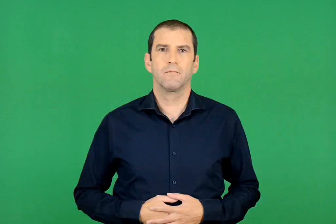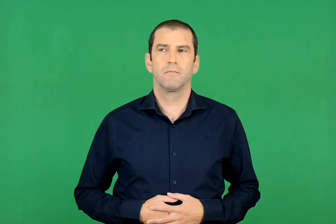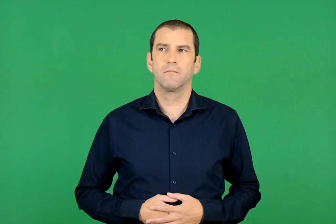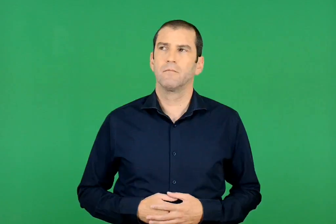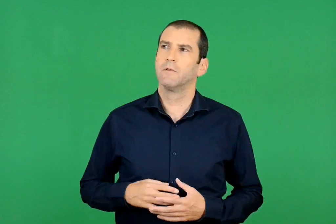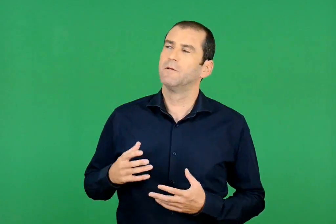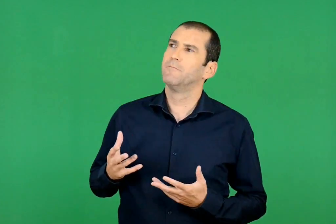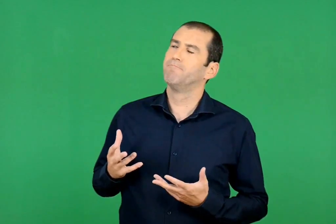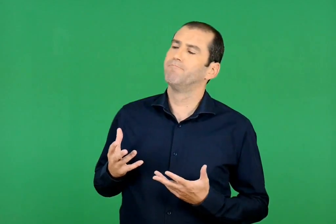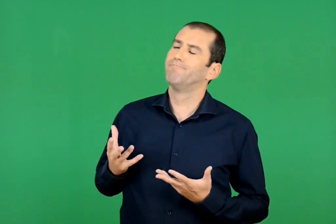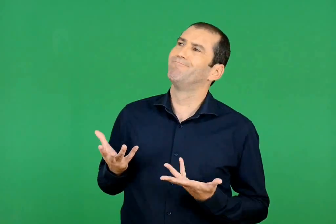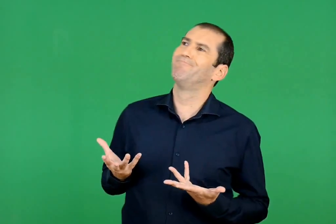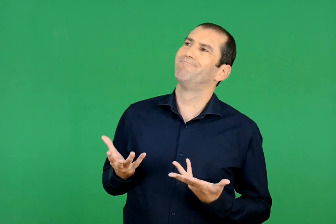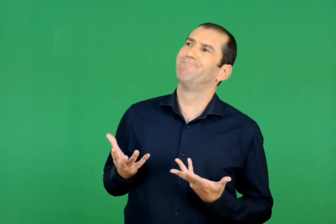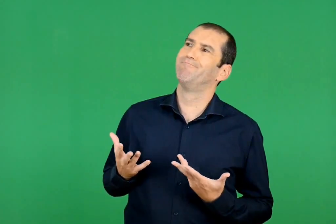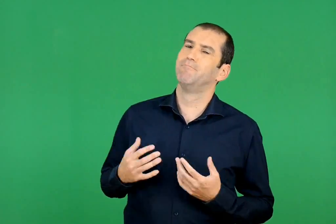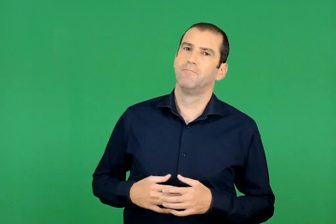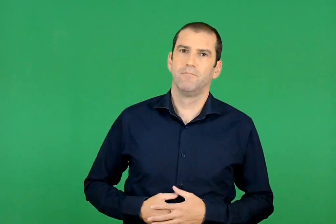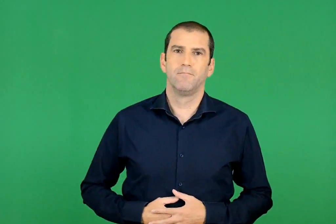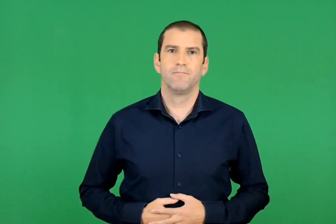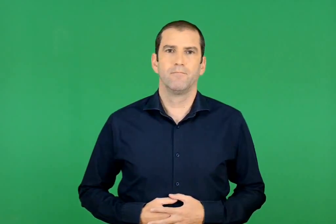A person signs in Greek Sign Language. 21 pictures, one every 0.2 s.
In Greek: όμως
